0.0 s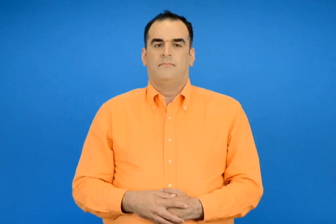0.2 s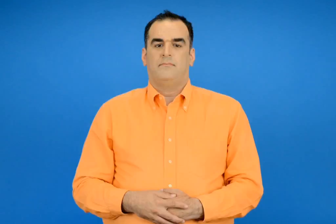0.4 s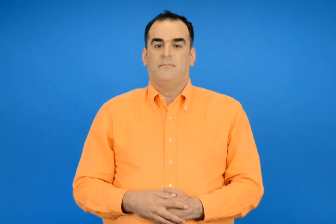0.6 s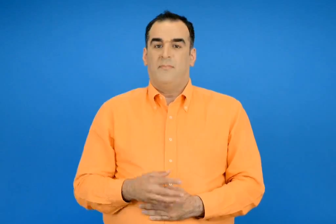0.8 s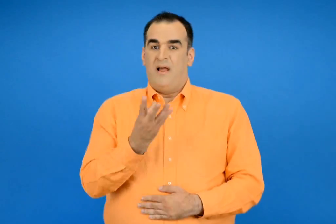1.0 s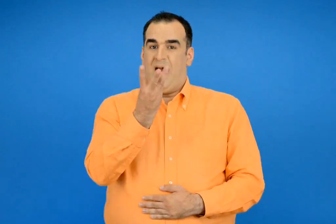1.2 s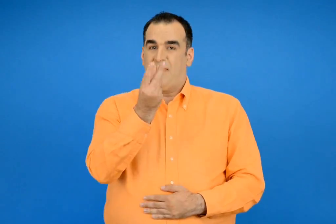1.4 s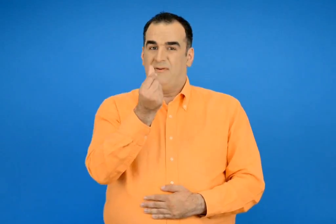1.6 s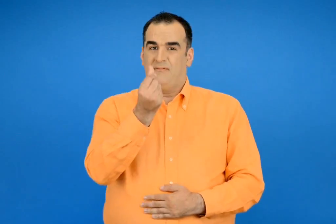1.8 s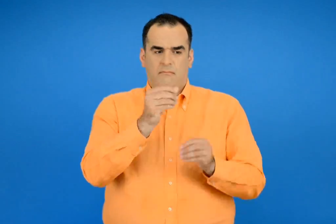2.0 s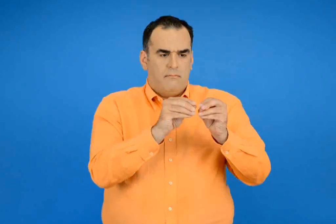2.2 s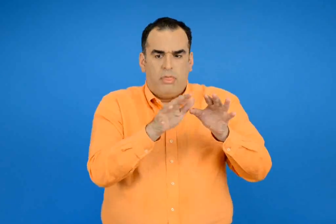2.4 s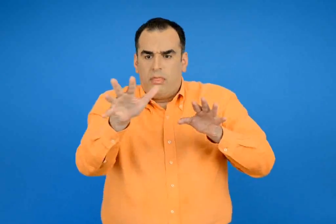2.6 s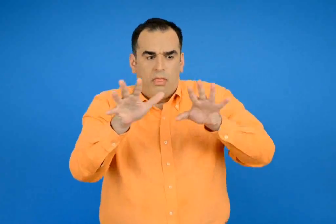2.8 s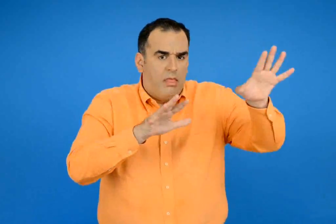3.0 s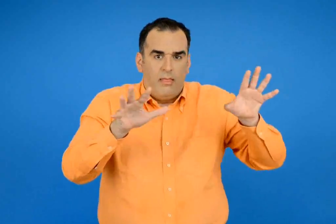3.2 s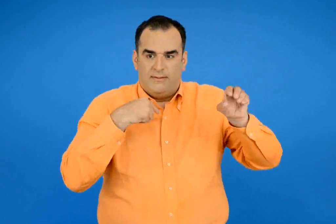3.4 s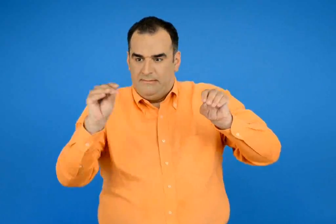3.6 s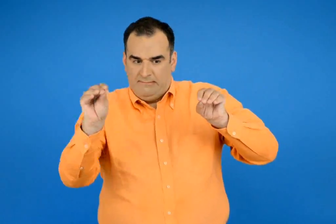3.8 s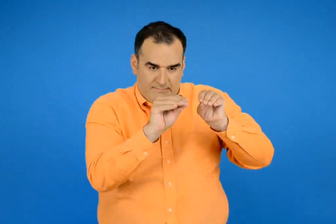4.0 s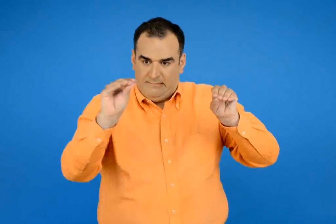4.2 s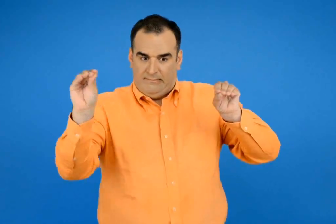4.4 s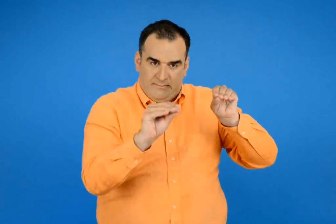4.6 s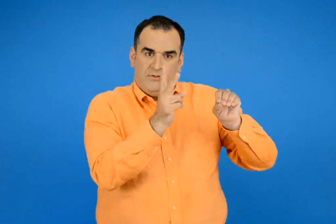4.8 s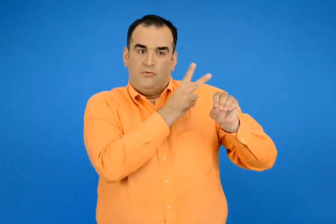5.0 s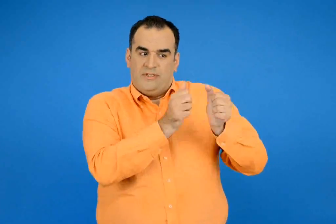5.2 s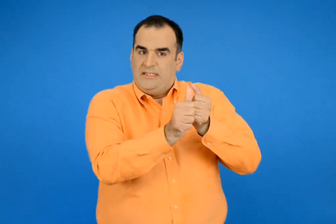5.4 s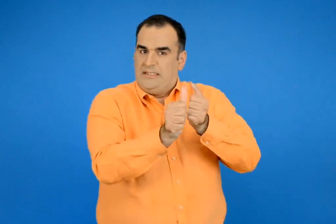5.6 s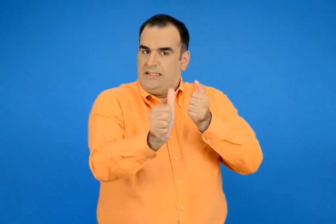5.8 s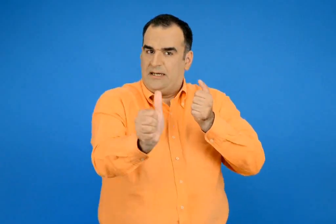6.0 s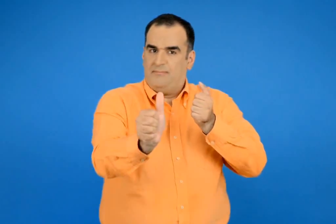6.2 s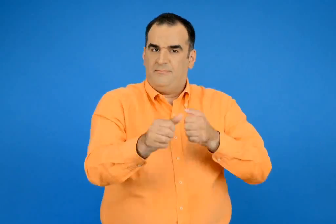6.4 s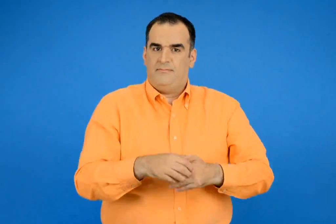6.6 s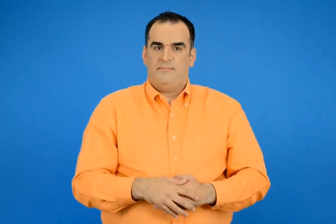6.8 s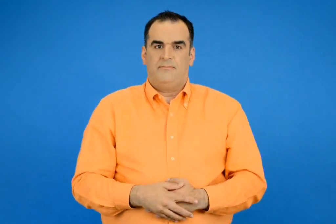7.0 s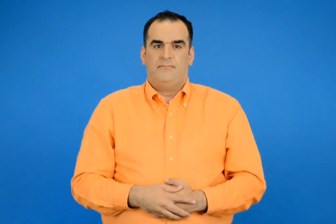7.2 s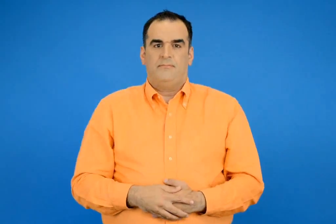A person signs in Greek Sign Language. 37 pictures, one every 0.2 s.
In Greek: οι αριθμοί έχασαν τη θέση τους τους τοποθετώ στη σωστή θέση
